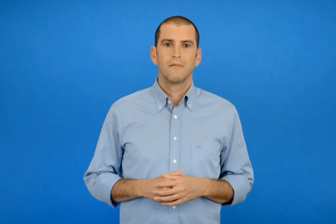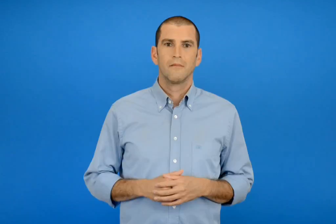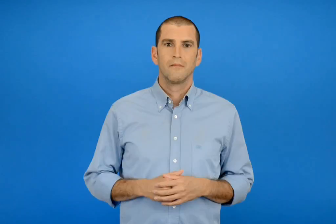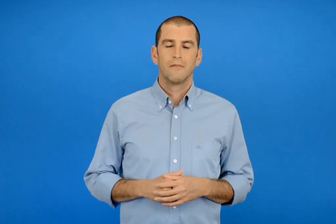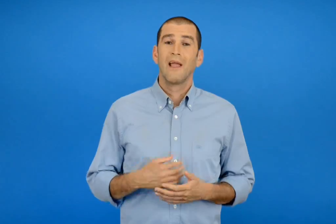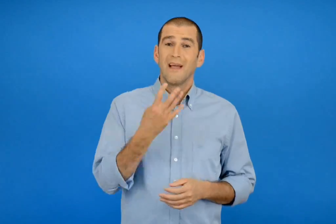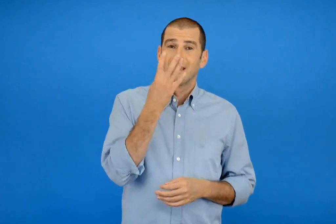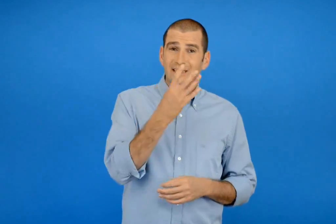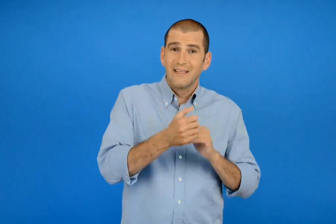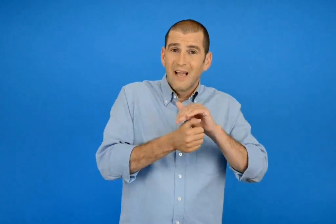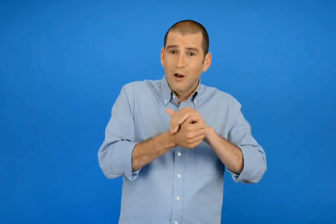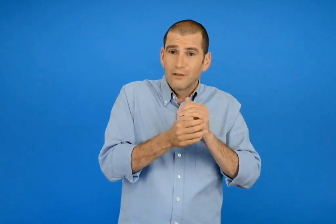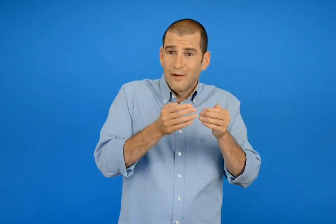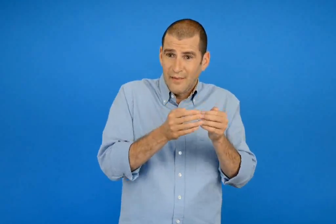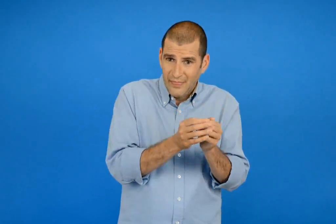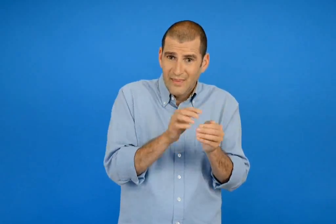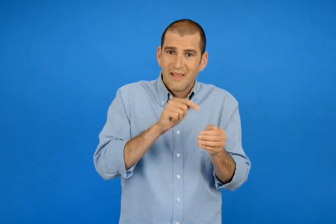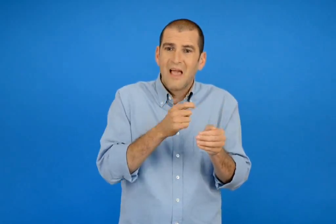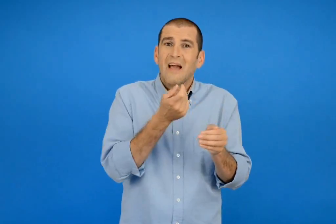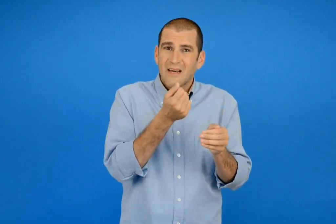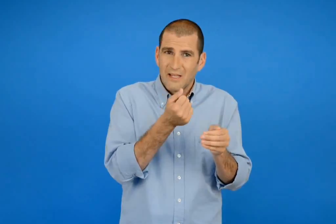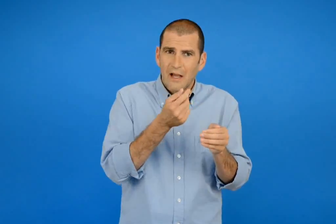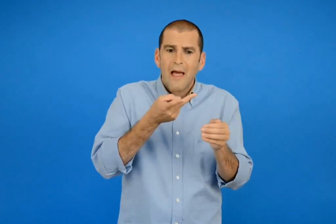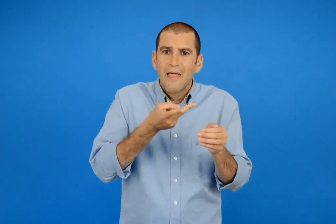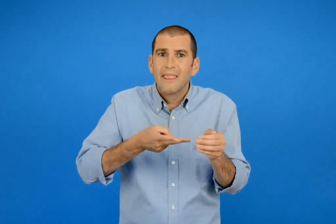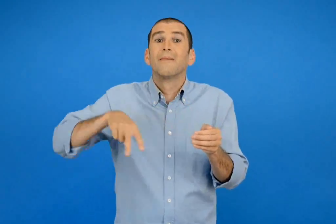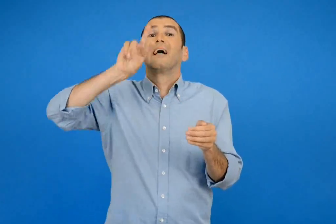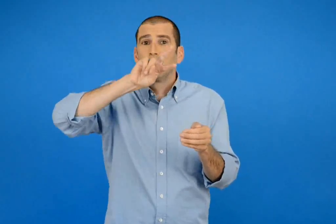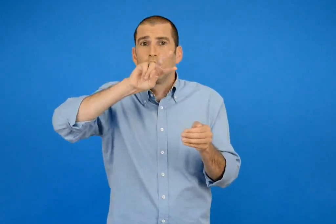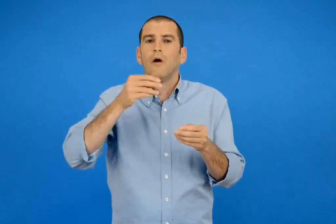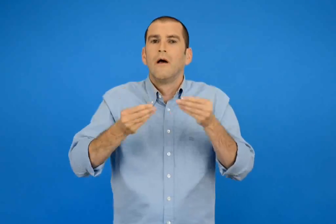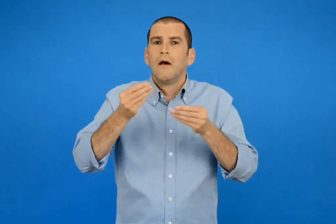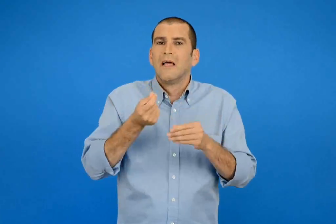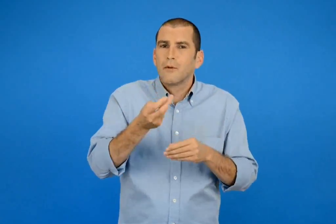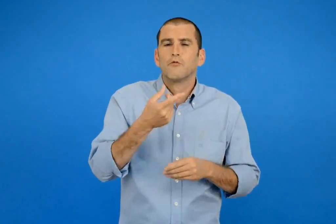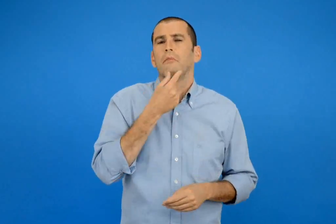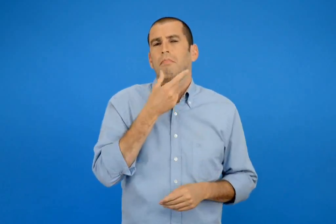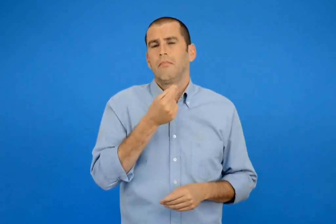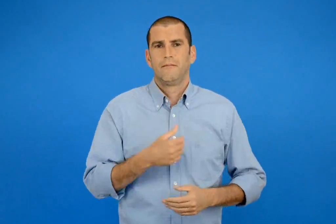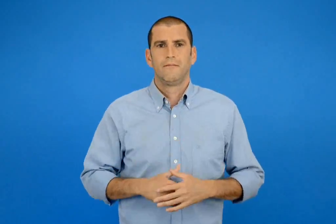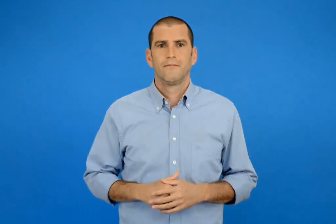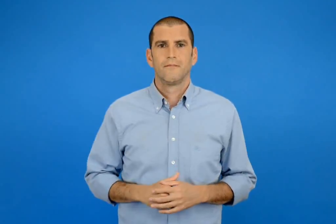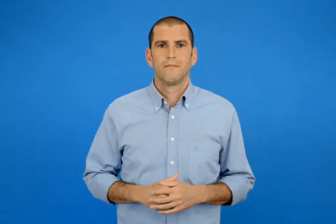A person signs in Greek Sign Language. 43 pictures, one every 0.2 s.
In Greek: υπολογίζω ευκολά τα χρήματα από τις 4 χελωνίτσες με το διπλάσιο
